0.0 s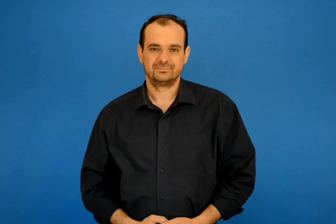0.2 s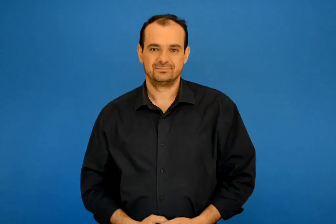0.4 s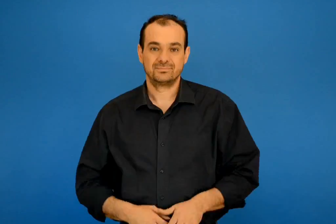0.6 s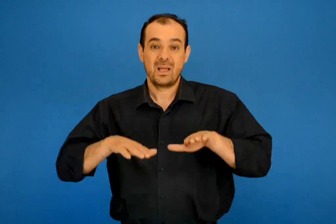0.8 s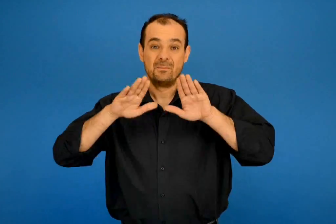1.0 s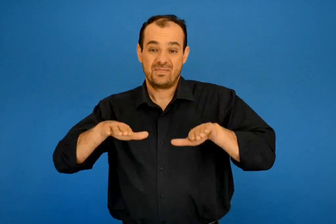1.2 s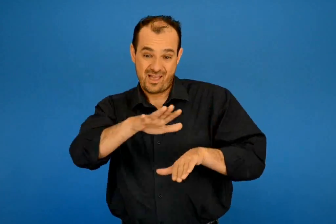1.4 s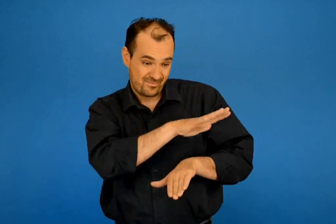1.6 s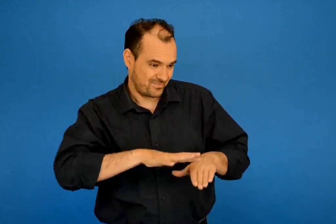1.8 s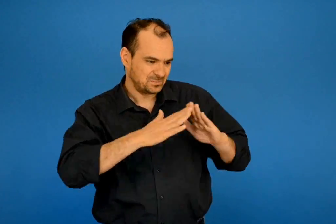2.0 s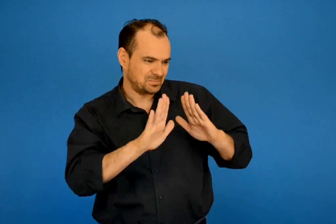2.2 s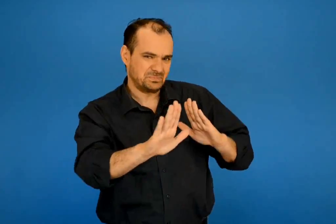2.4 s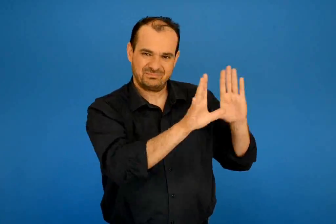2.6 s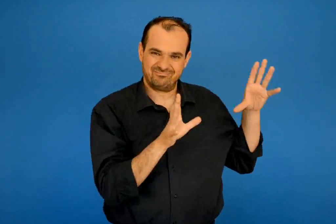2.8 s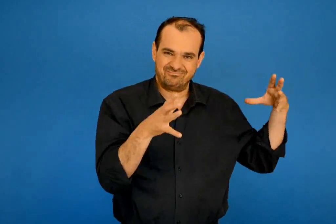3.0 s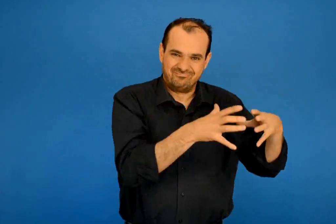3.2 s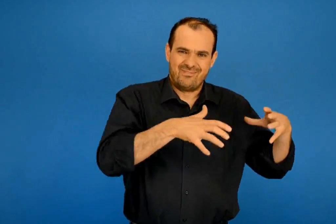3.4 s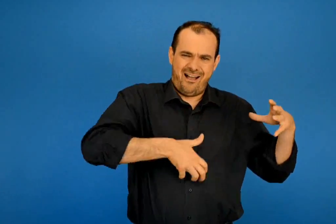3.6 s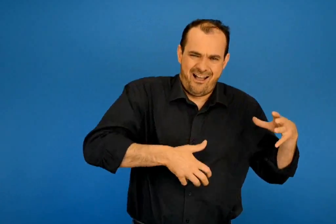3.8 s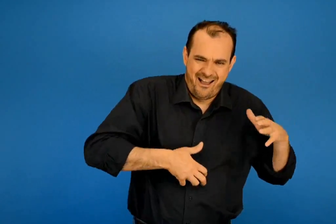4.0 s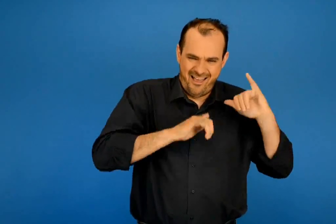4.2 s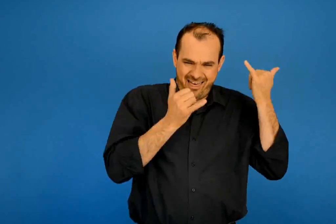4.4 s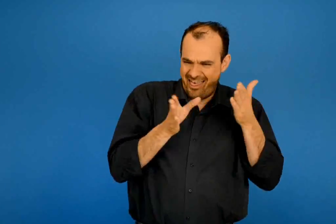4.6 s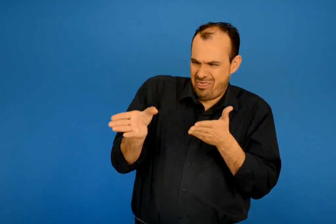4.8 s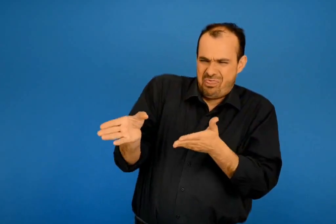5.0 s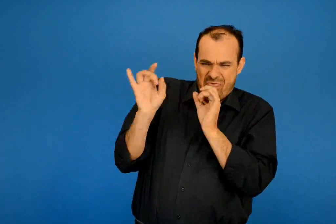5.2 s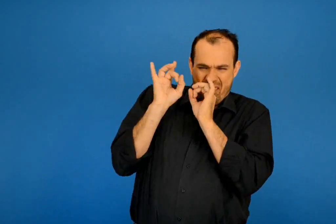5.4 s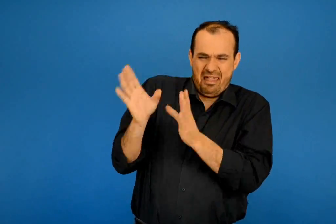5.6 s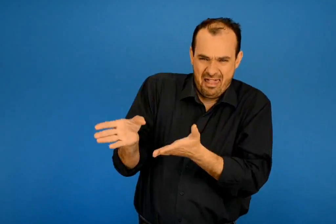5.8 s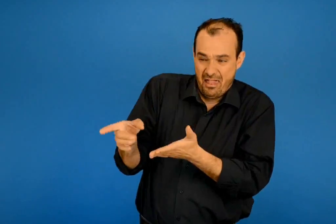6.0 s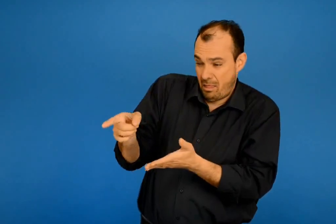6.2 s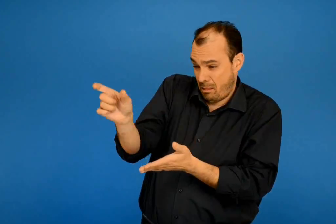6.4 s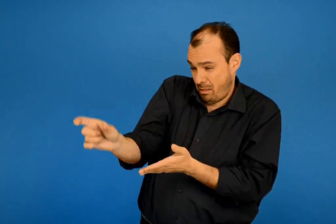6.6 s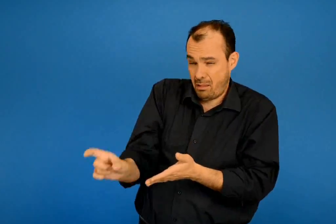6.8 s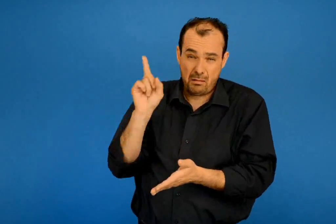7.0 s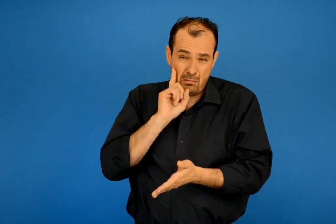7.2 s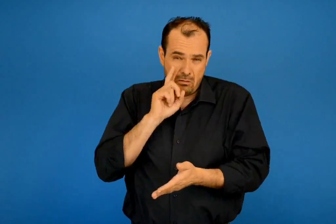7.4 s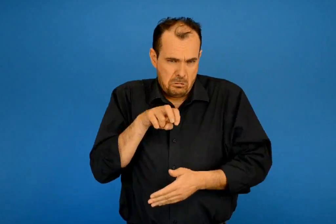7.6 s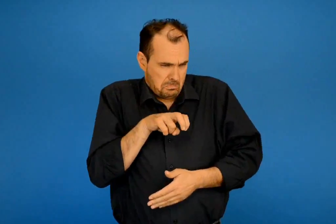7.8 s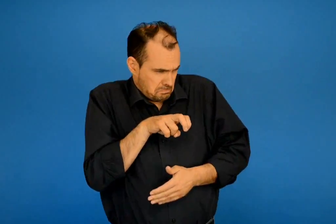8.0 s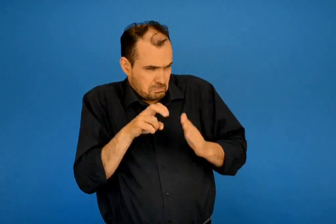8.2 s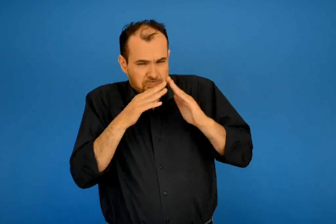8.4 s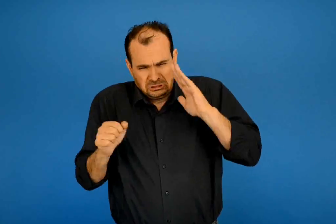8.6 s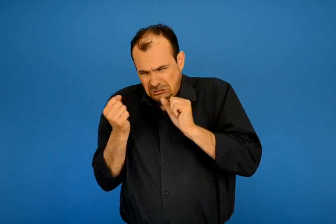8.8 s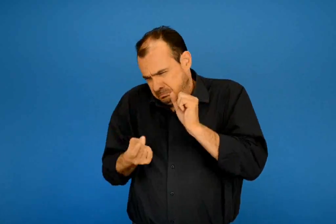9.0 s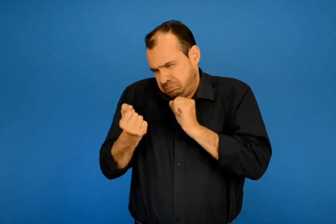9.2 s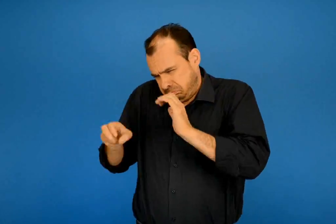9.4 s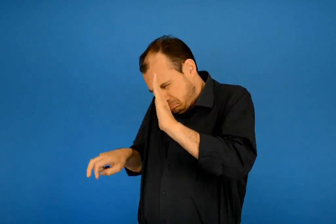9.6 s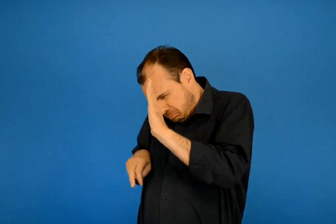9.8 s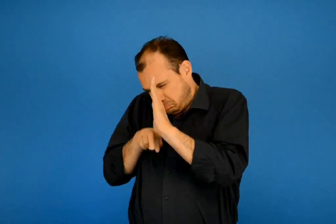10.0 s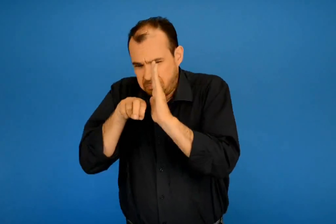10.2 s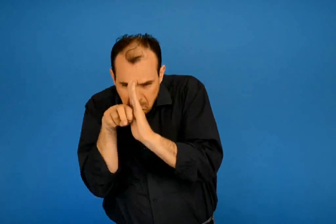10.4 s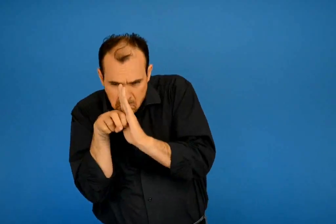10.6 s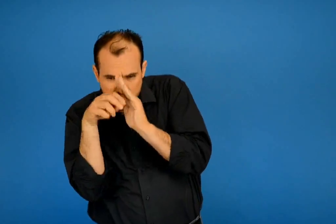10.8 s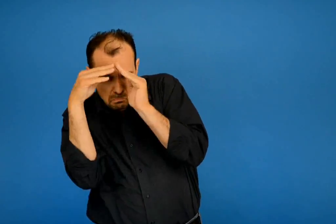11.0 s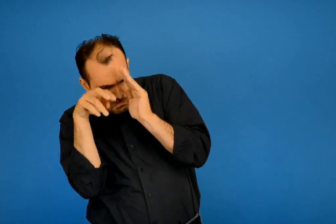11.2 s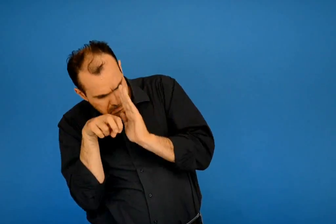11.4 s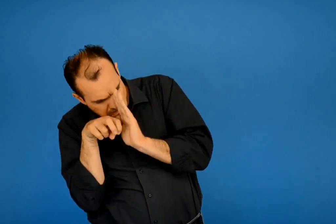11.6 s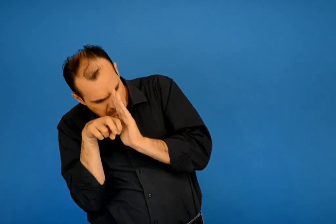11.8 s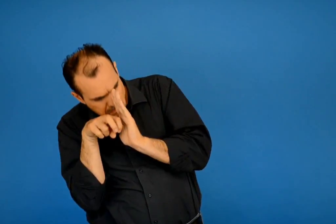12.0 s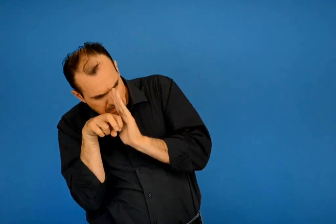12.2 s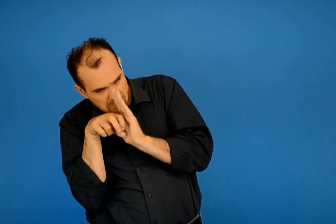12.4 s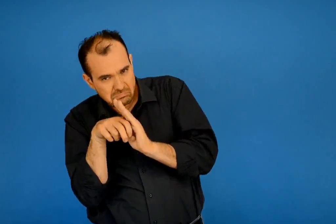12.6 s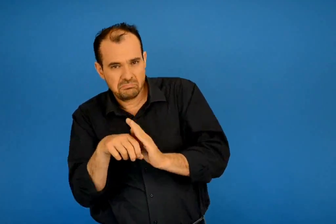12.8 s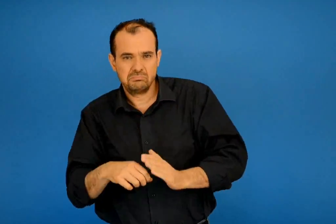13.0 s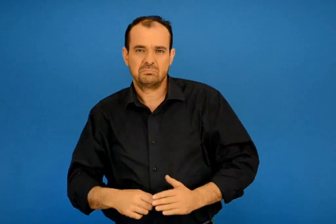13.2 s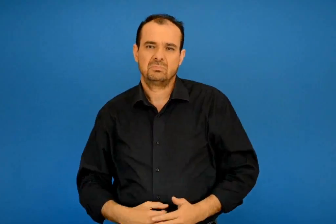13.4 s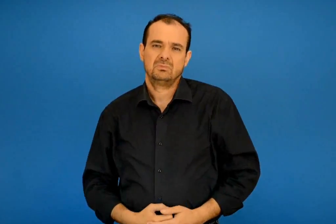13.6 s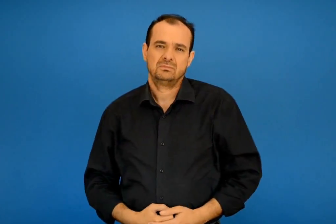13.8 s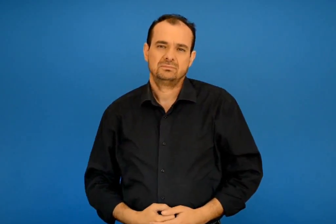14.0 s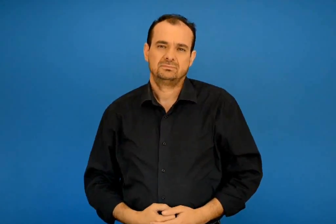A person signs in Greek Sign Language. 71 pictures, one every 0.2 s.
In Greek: γελούσαν και διασκέδαζαν τα παιδιά της γειτονίας και καθόλου δεν τα ένοιαζε αν έκαναν σε κάποιον κακό η μικρή κατερίνα το βάζε στα ποδιά και κρυβόταν στο σπίτι της
